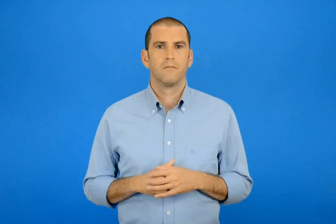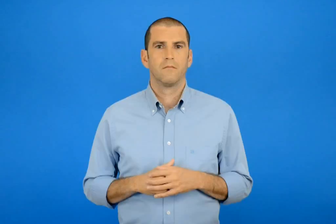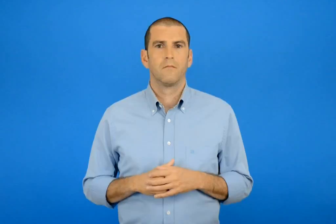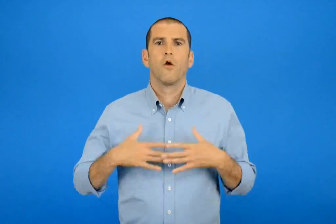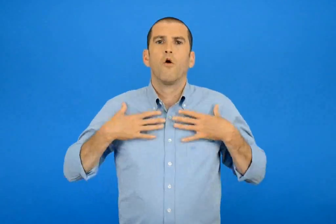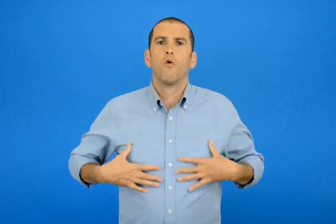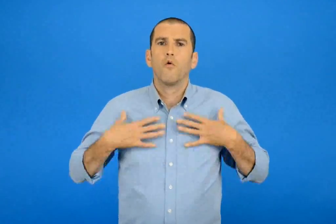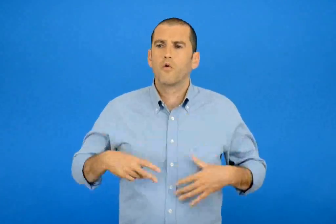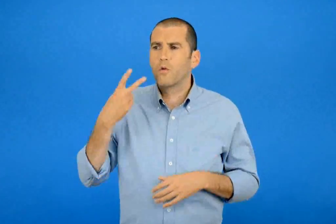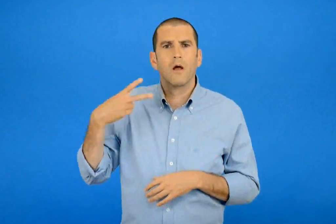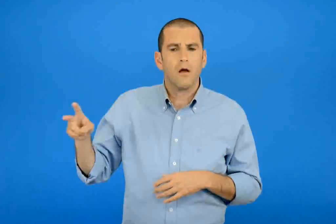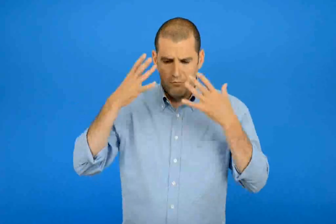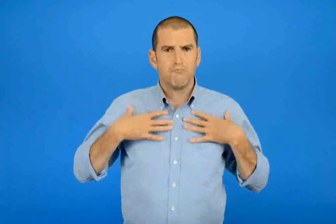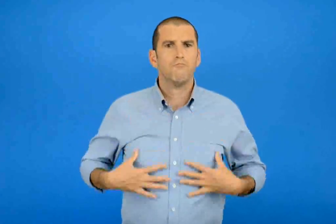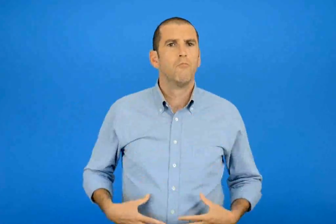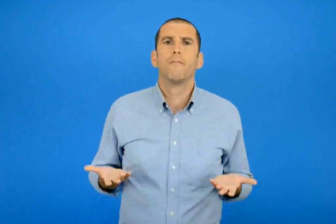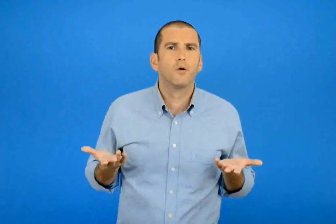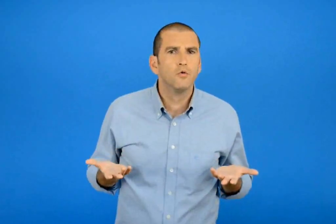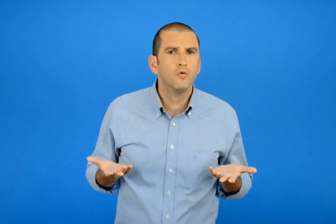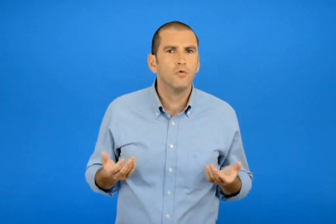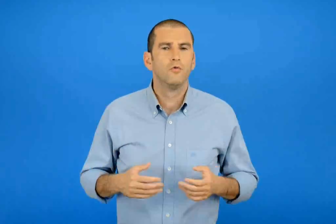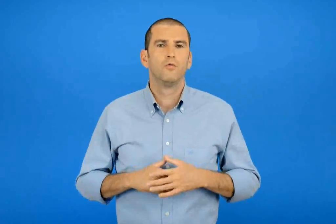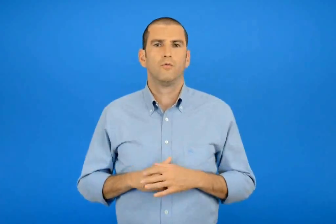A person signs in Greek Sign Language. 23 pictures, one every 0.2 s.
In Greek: πως είναι τα ρούχα του ;
